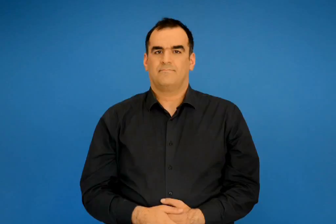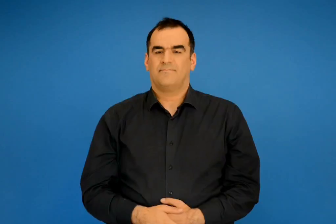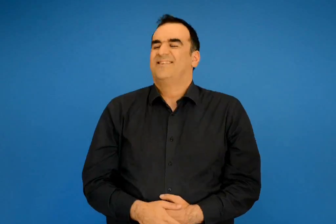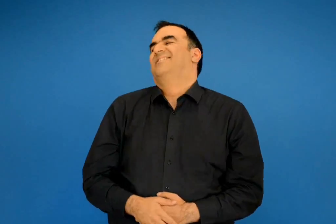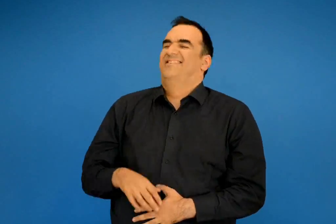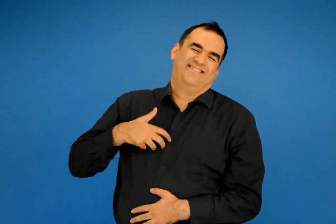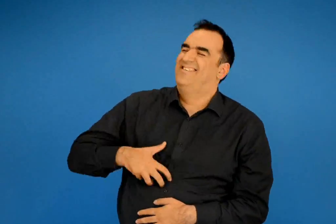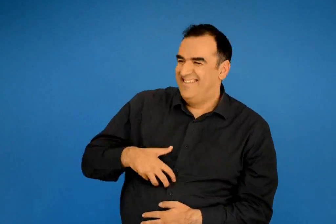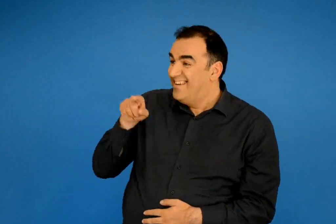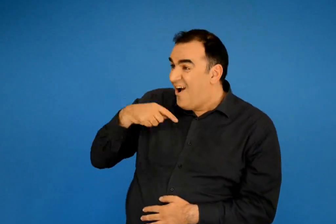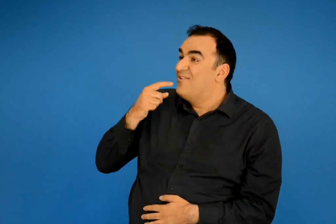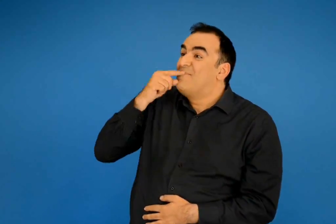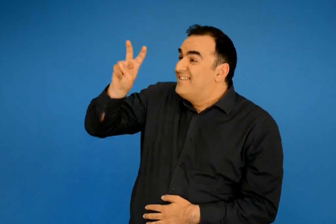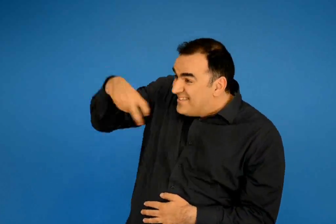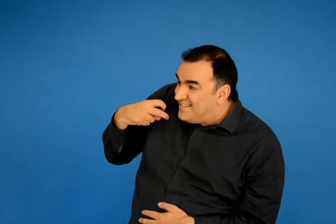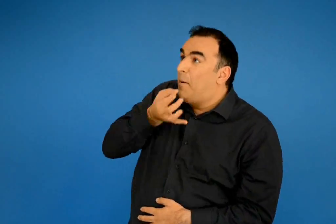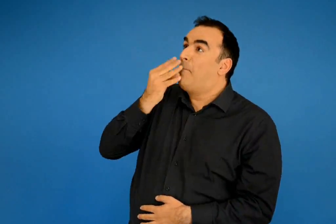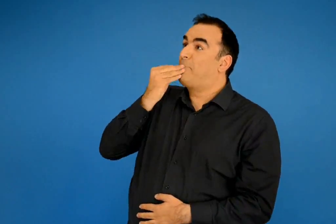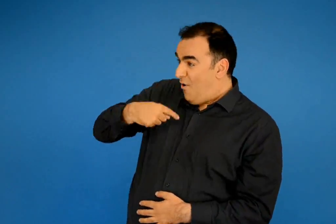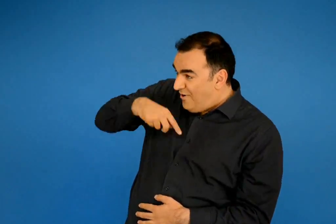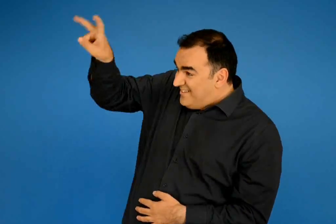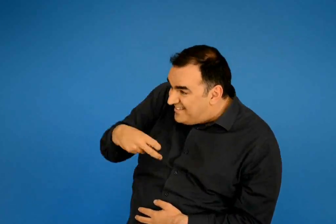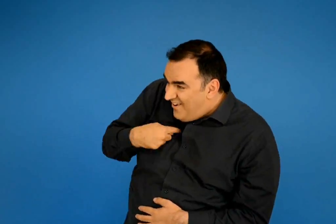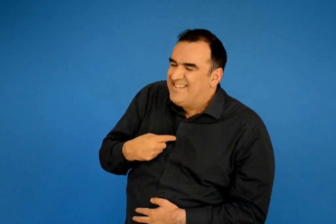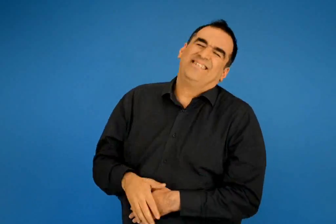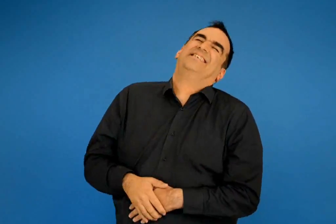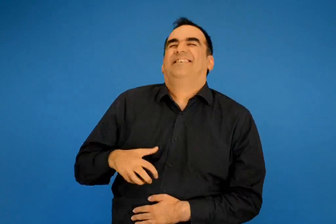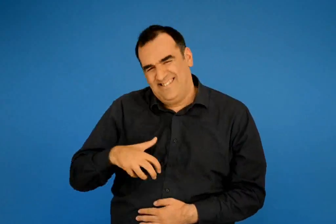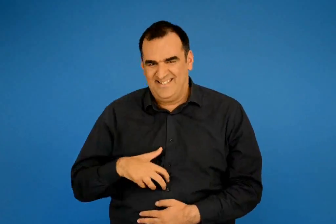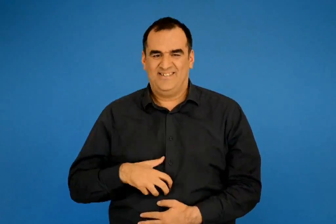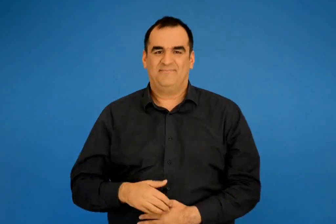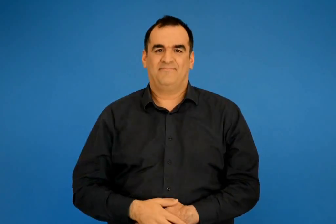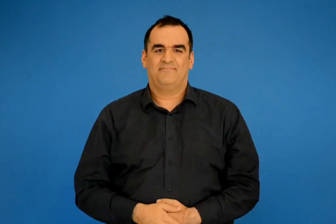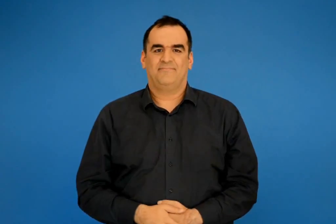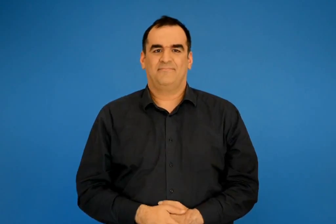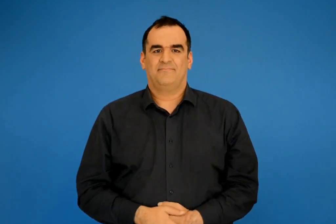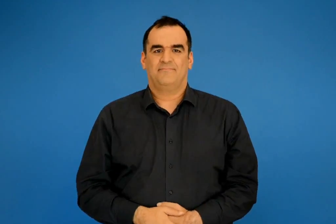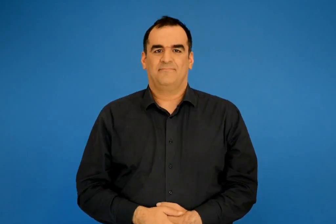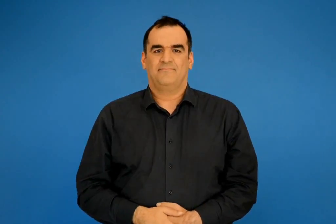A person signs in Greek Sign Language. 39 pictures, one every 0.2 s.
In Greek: χι χι χινα σου πάρω τη μιλιά ; γέλασε με την καρδιά του ο καλικάντζαρος
